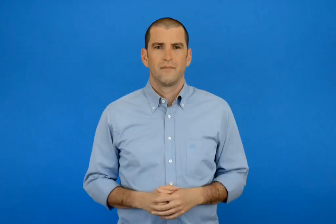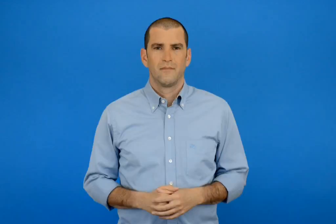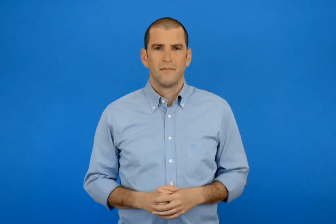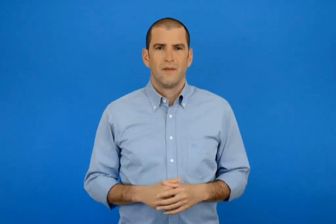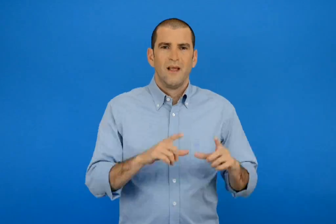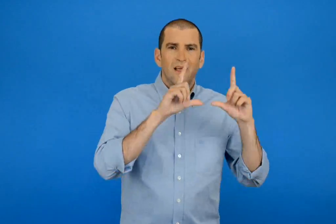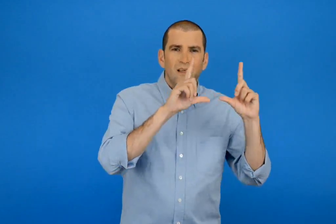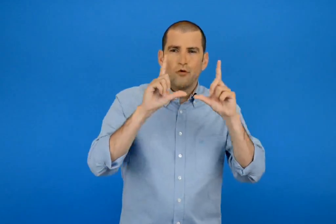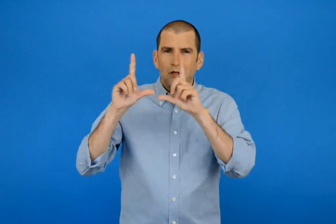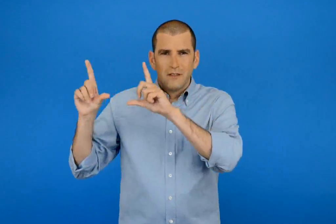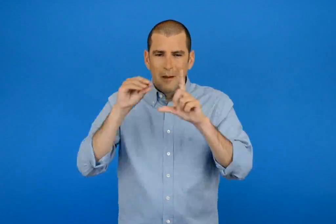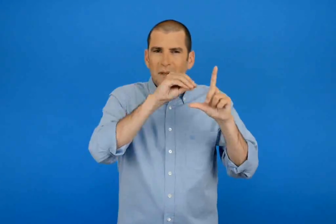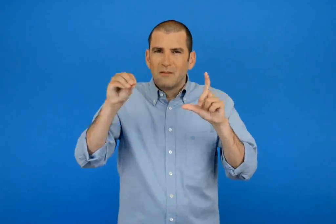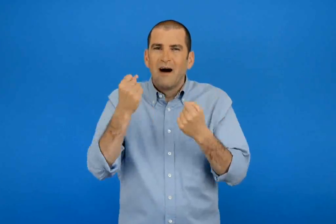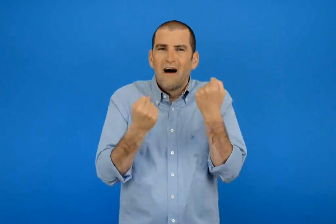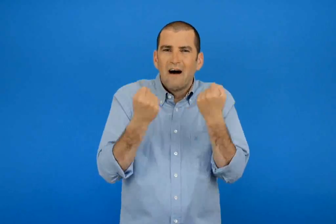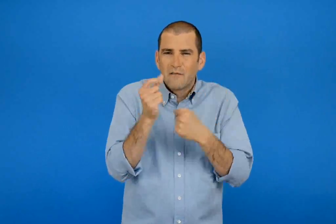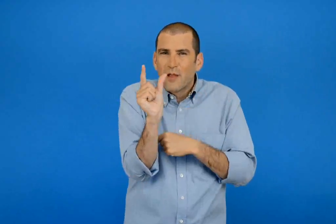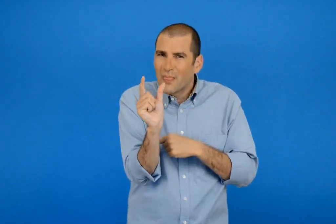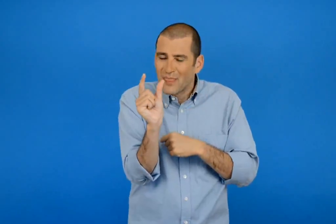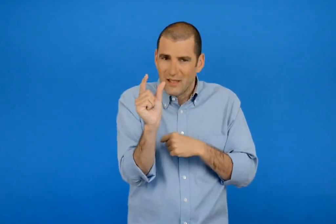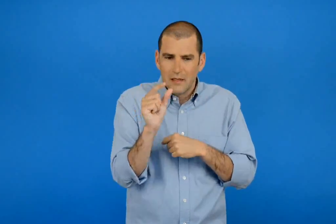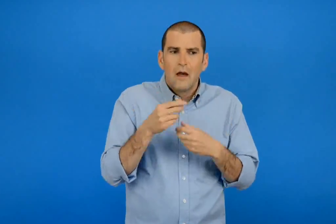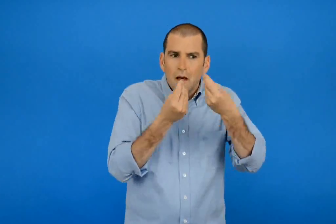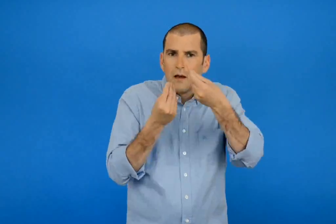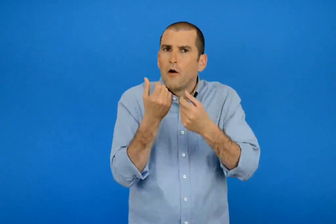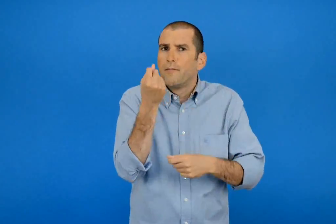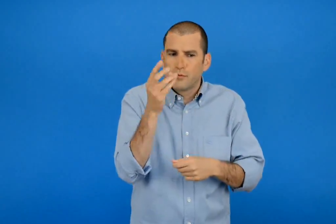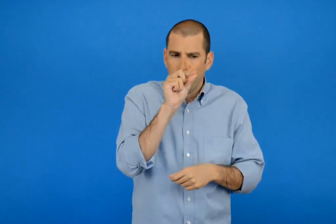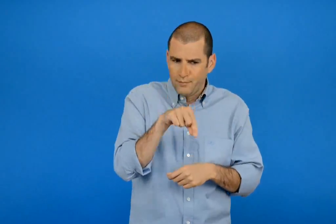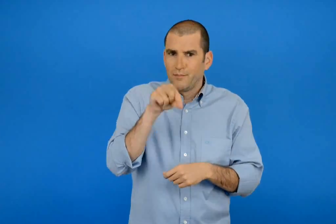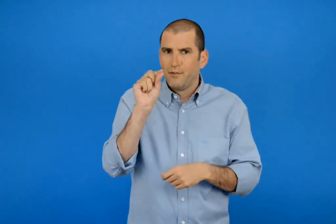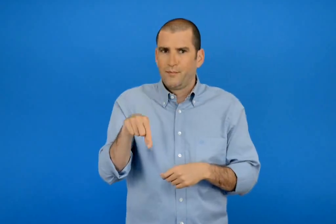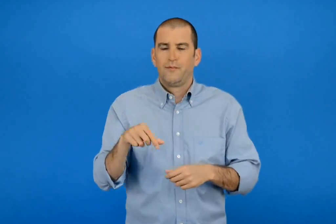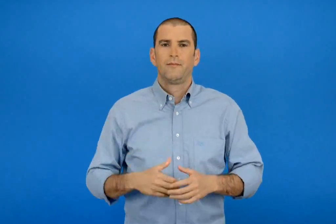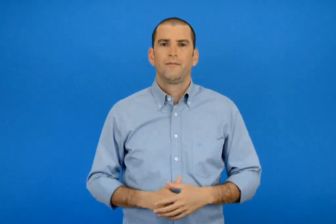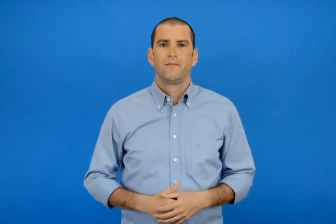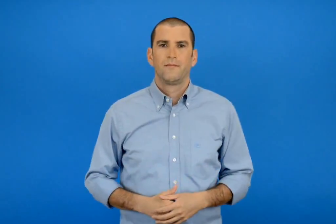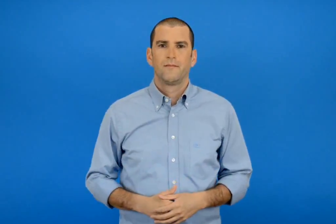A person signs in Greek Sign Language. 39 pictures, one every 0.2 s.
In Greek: σχεδιάζω τόσες γραμμές όσα είναι τα αυτοκινητάκια
